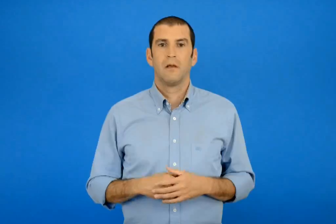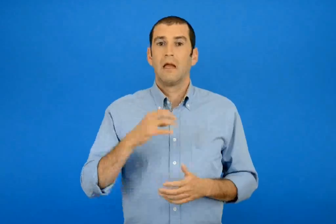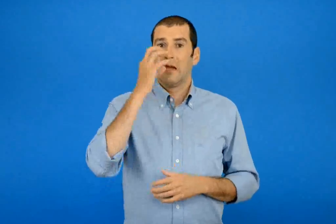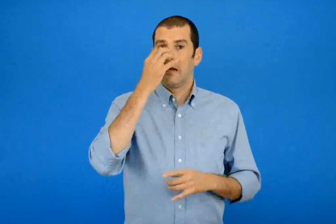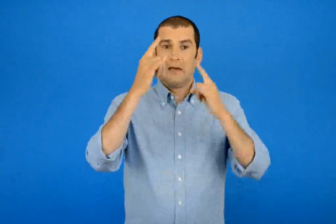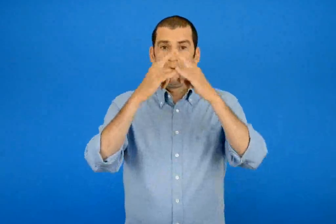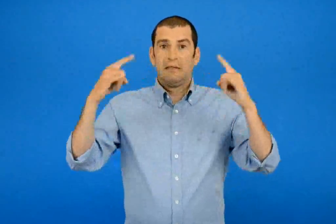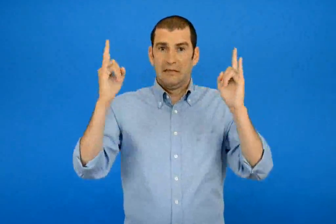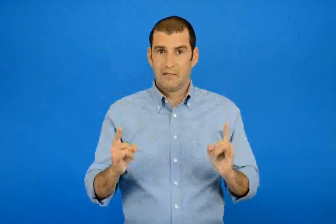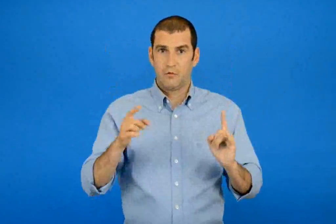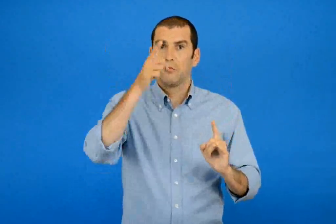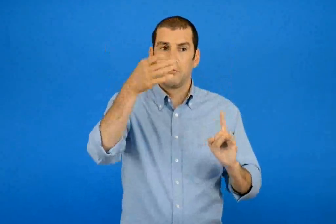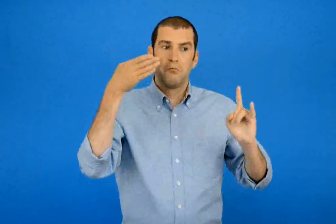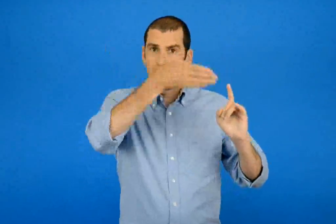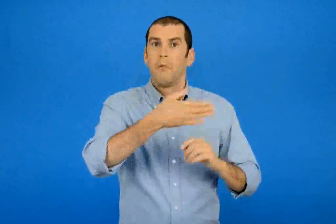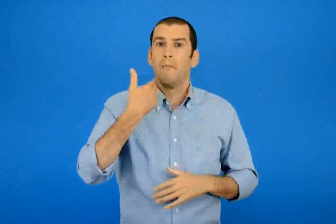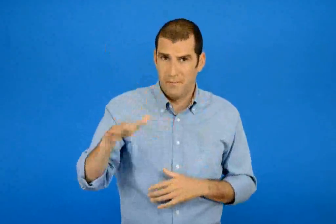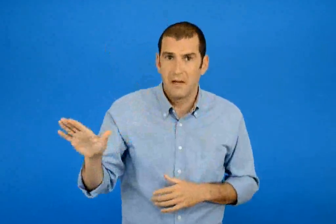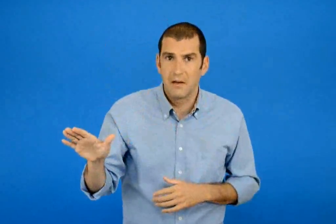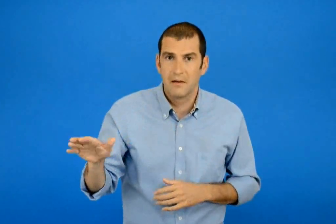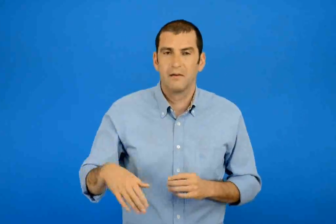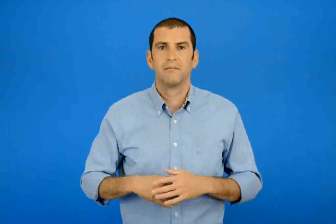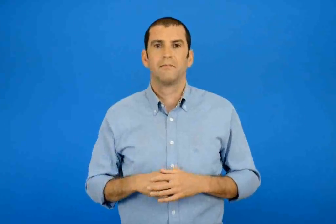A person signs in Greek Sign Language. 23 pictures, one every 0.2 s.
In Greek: έχεις πάει πότε σε τσίρκο ;
